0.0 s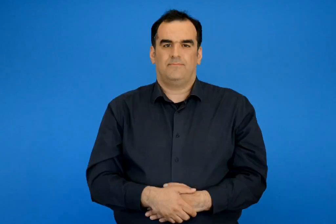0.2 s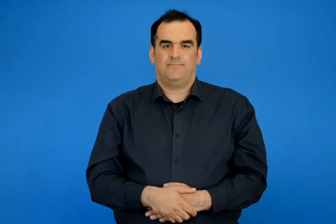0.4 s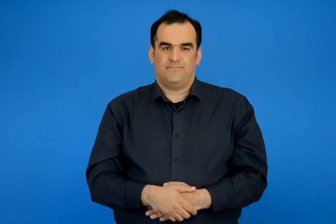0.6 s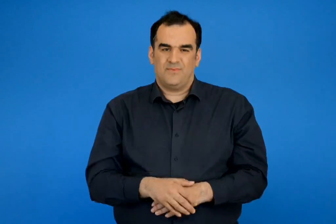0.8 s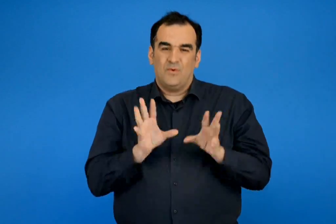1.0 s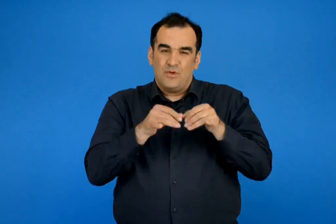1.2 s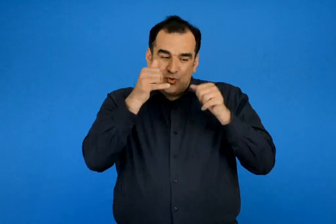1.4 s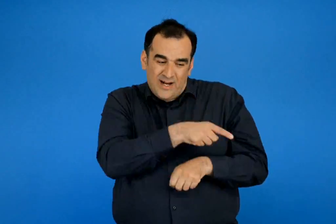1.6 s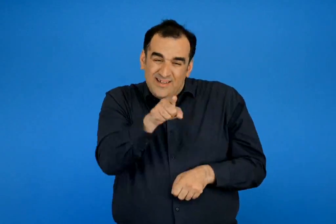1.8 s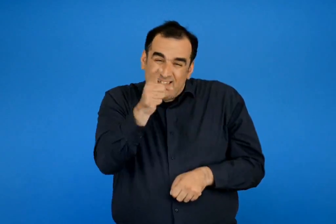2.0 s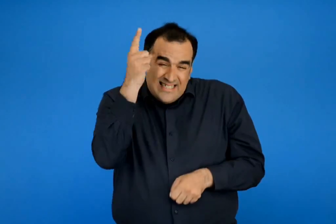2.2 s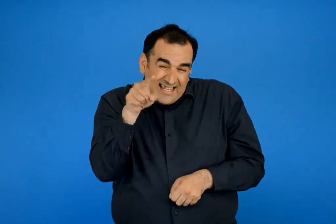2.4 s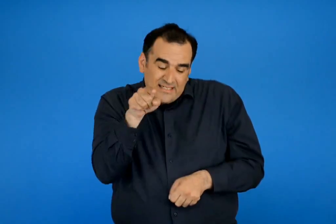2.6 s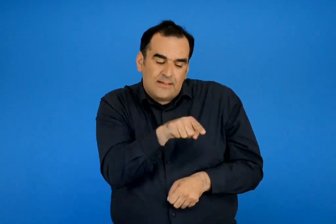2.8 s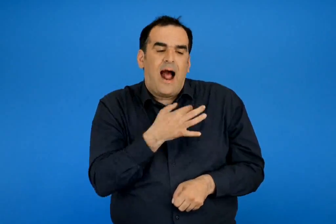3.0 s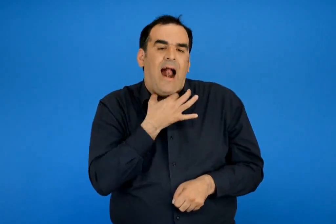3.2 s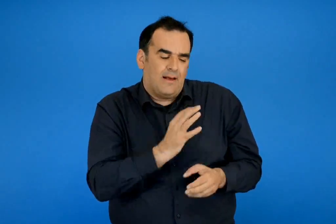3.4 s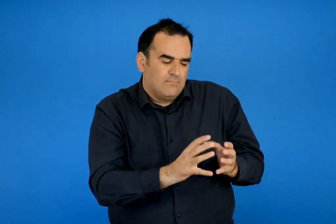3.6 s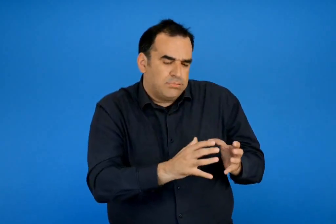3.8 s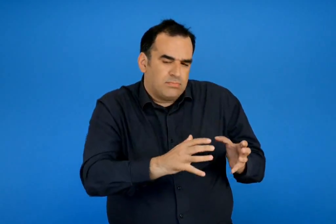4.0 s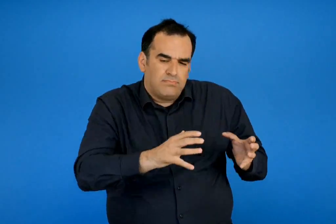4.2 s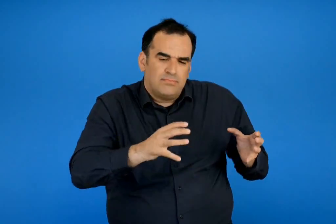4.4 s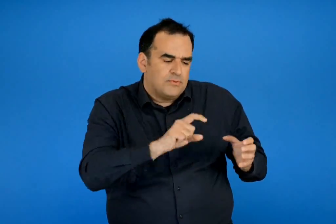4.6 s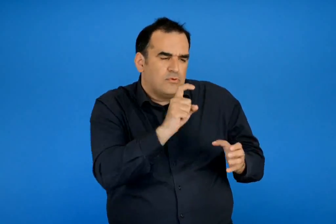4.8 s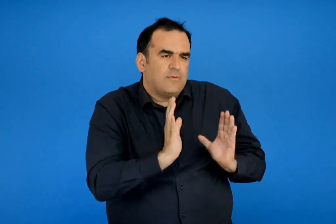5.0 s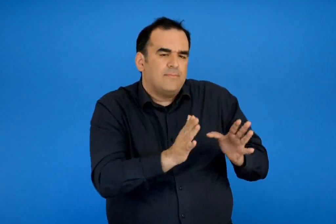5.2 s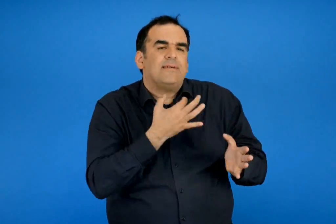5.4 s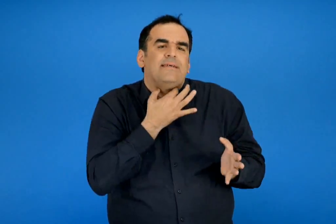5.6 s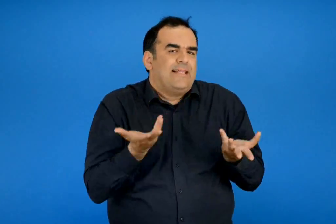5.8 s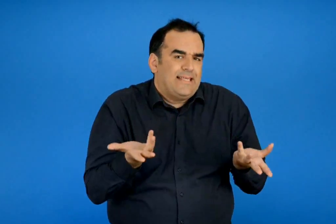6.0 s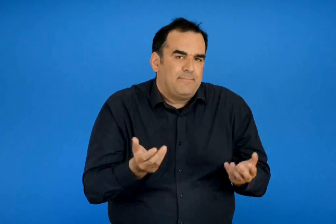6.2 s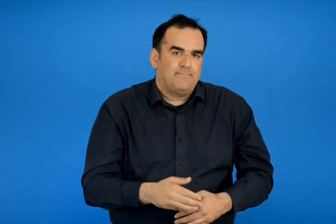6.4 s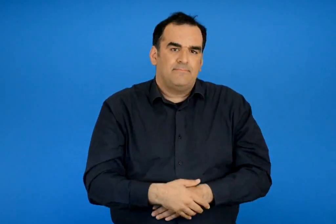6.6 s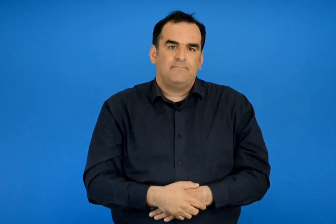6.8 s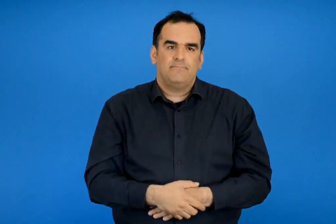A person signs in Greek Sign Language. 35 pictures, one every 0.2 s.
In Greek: τι χρειάζονται τα ζώα που ξέρετε για να αναπτυχθούν και να ζήσουν ;
